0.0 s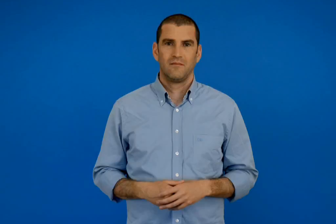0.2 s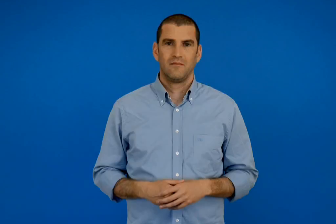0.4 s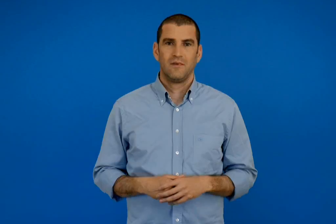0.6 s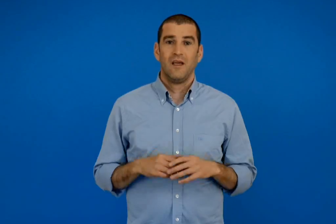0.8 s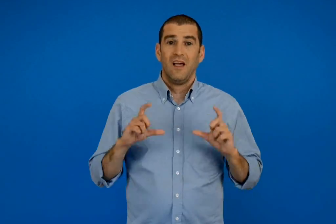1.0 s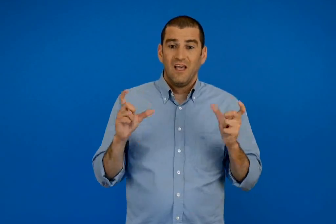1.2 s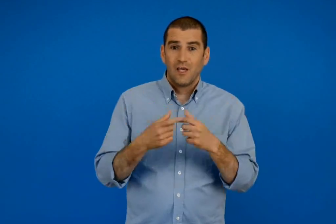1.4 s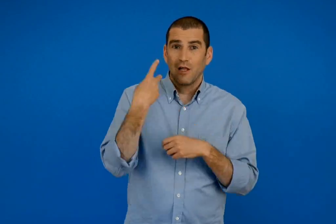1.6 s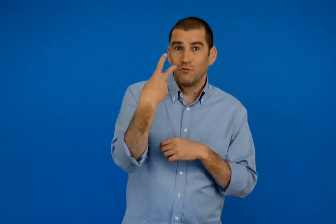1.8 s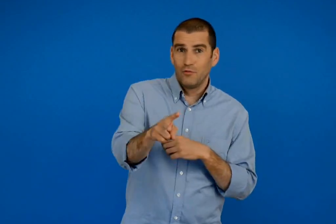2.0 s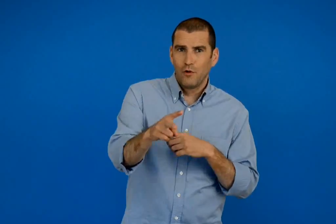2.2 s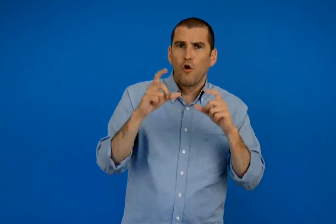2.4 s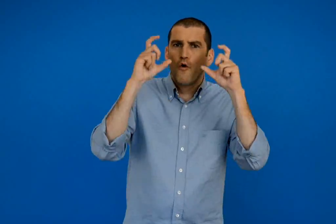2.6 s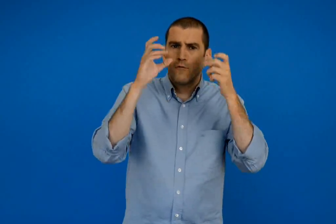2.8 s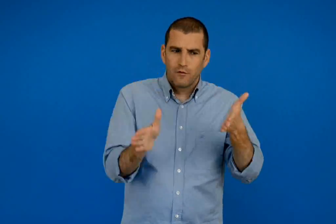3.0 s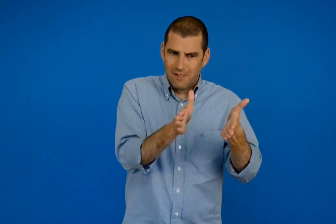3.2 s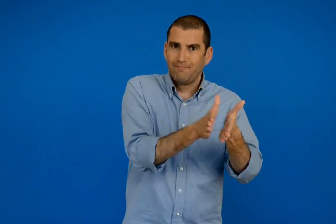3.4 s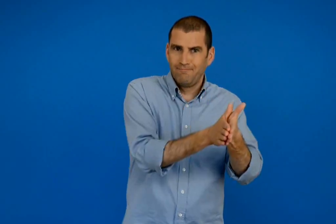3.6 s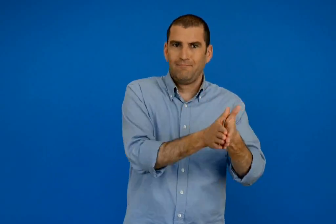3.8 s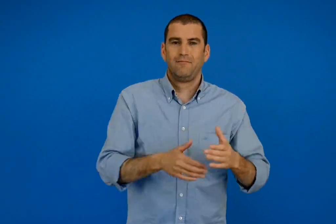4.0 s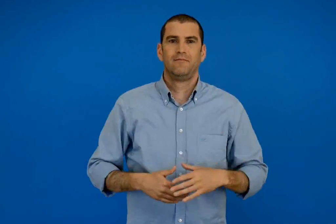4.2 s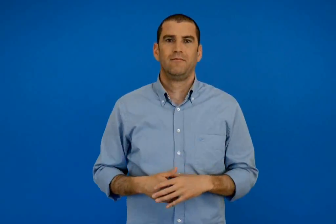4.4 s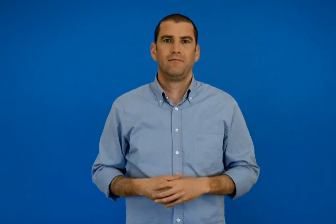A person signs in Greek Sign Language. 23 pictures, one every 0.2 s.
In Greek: βαλέ τη φωτογραφία της οικογένειας σου
